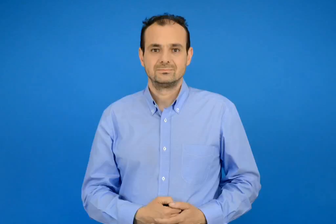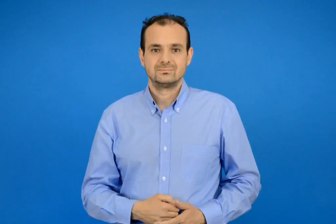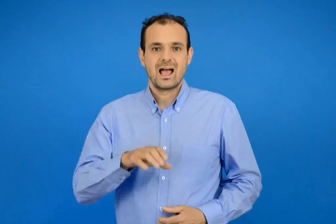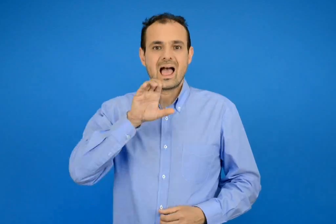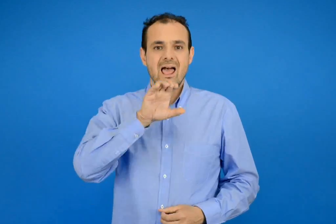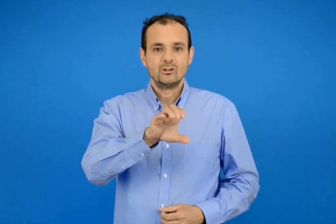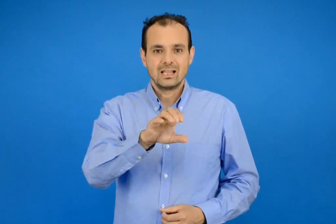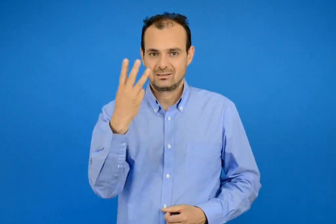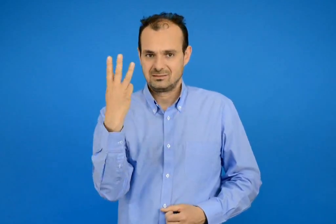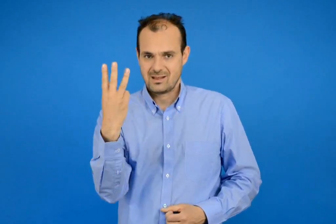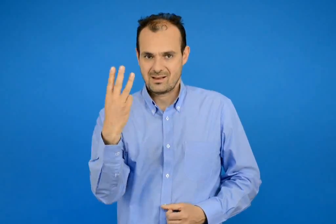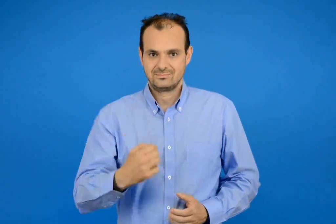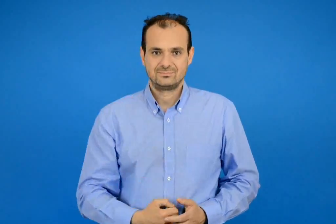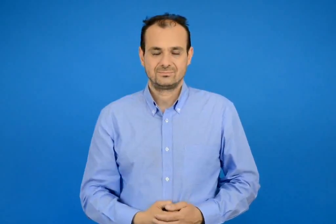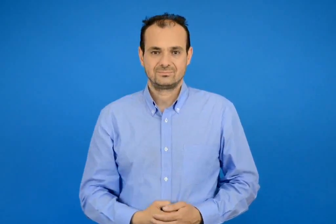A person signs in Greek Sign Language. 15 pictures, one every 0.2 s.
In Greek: ενότητα 3
